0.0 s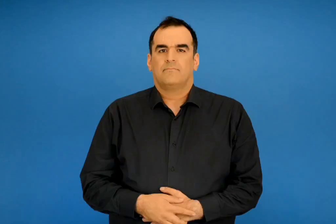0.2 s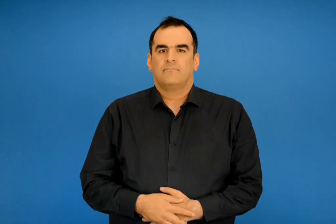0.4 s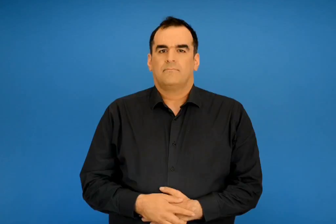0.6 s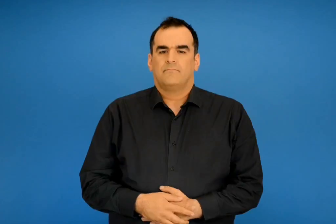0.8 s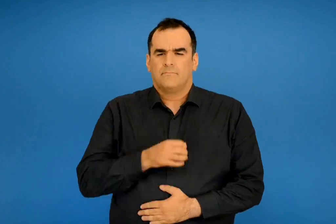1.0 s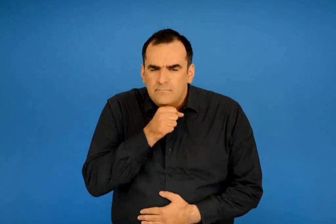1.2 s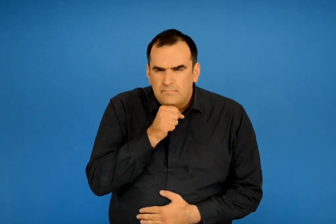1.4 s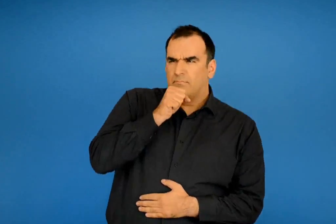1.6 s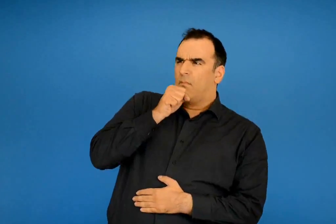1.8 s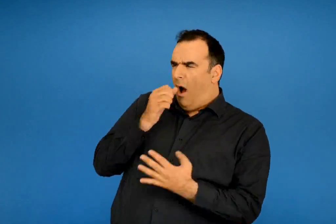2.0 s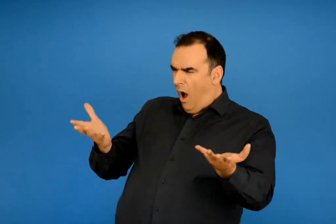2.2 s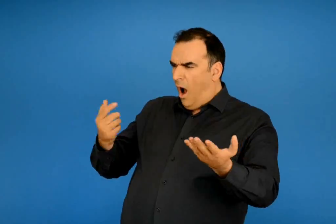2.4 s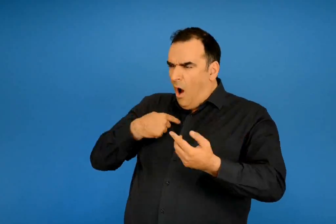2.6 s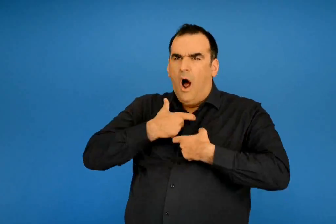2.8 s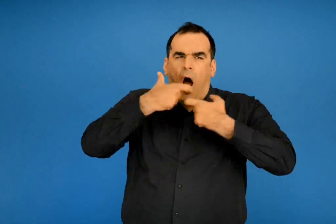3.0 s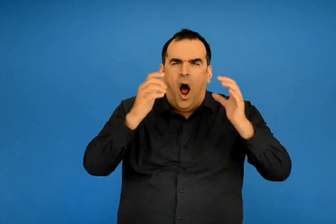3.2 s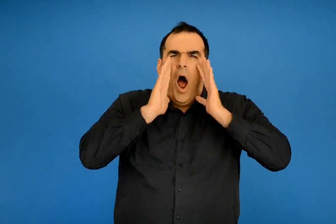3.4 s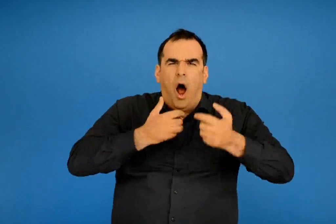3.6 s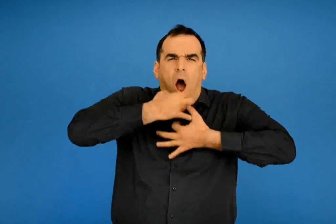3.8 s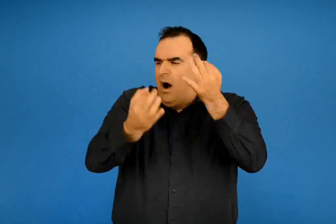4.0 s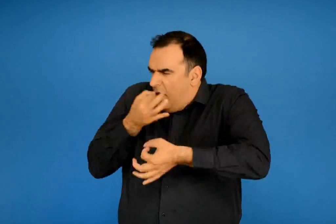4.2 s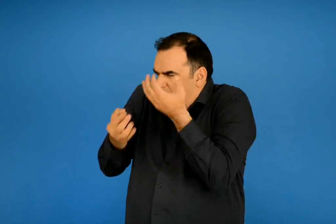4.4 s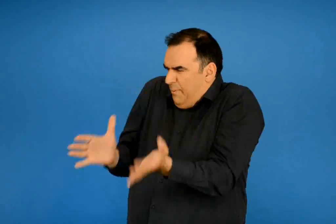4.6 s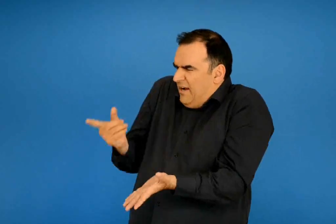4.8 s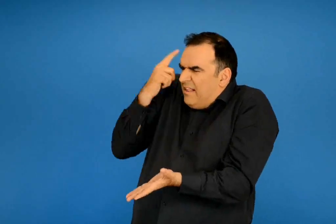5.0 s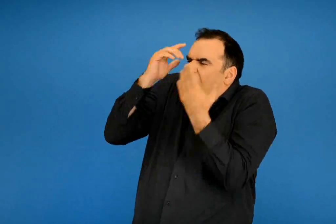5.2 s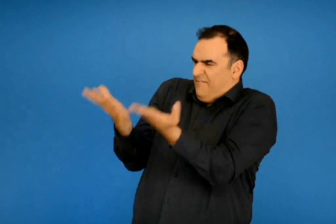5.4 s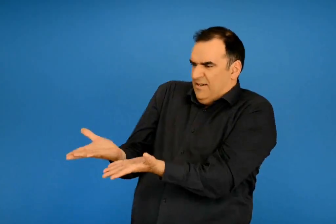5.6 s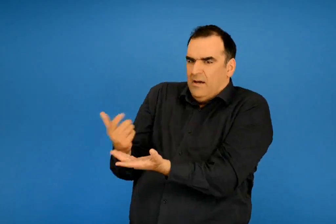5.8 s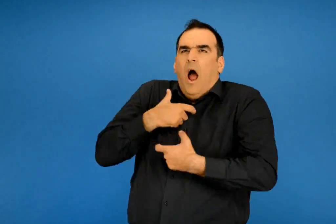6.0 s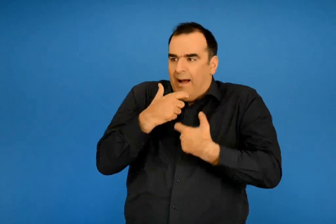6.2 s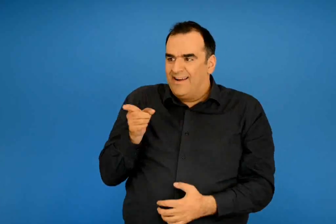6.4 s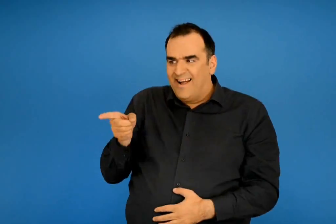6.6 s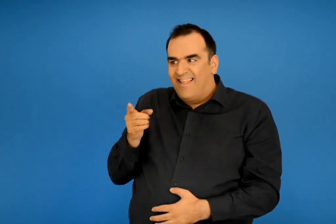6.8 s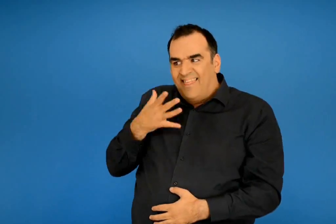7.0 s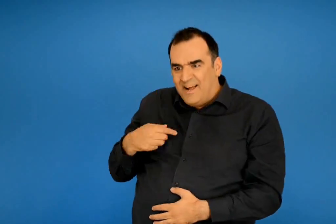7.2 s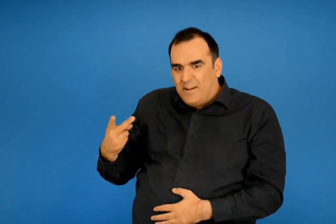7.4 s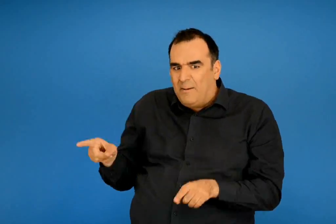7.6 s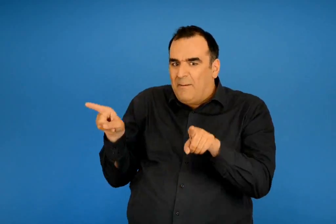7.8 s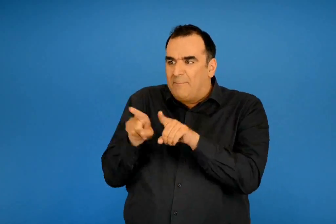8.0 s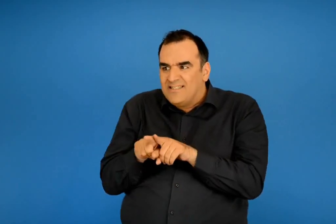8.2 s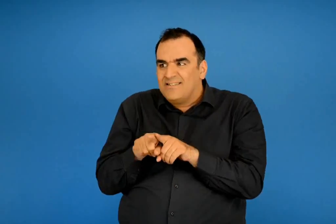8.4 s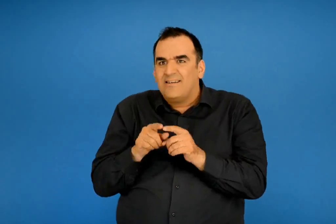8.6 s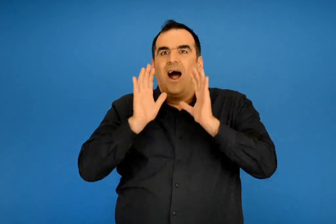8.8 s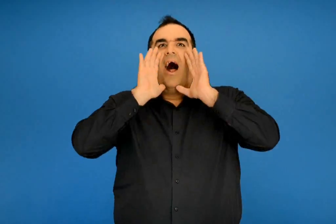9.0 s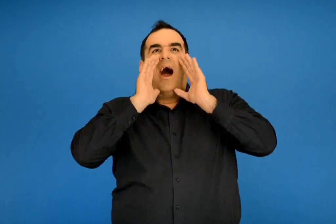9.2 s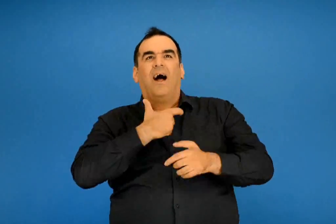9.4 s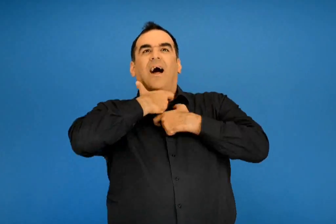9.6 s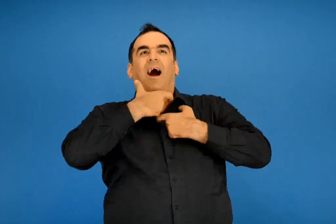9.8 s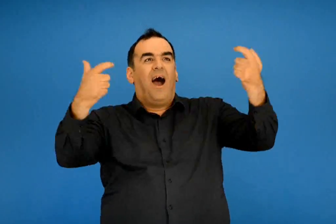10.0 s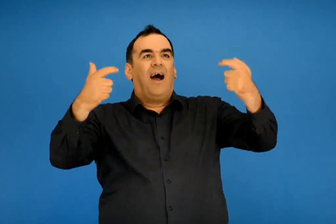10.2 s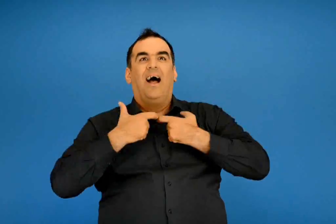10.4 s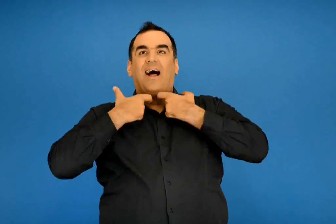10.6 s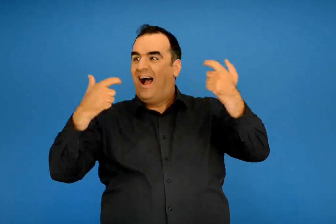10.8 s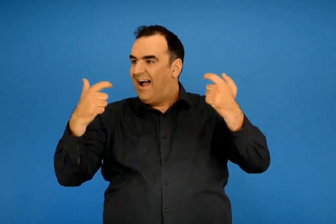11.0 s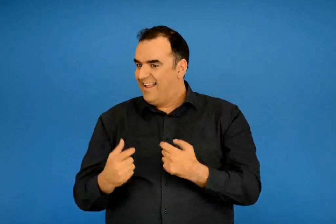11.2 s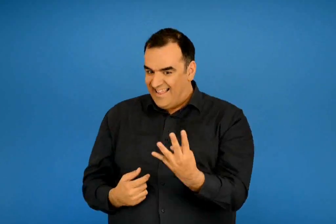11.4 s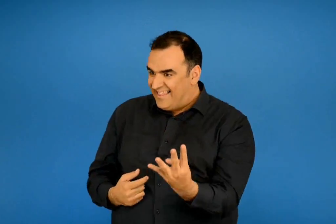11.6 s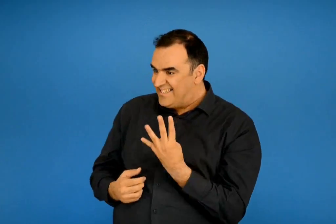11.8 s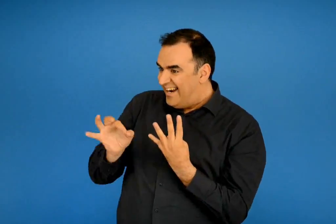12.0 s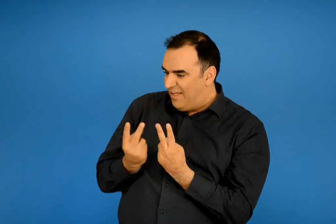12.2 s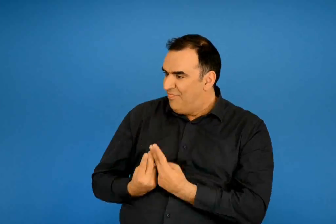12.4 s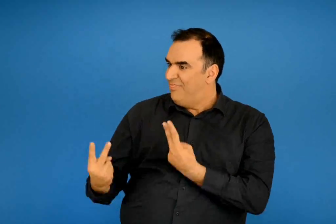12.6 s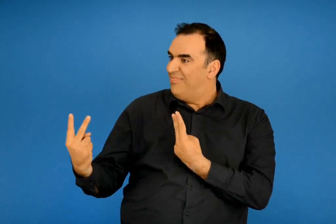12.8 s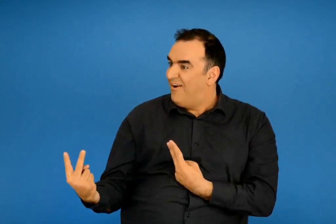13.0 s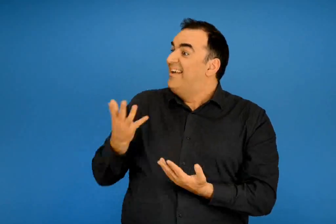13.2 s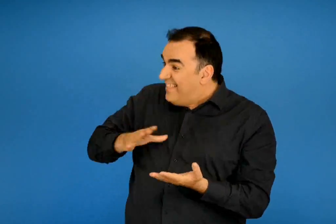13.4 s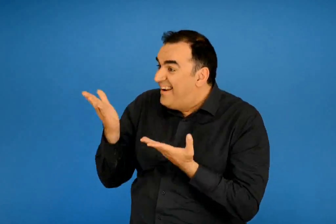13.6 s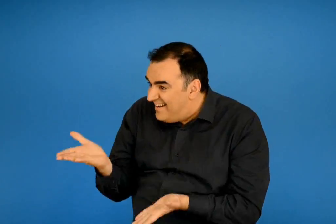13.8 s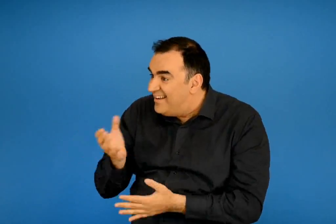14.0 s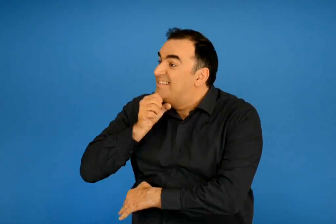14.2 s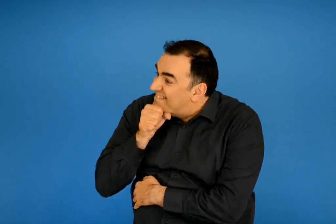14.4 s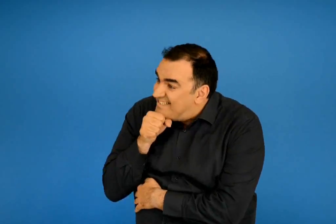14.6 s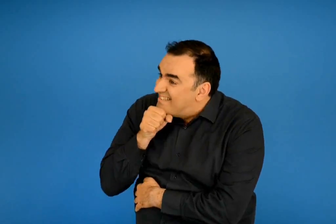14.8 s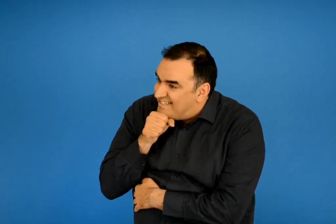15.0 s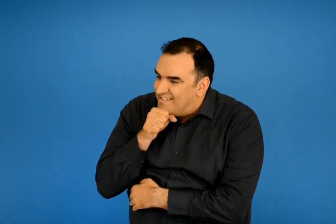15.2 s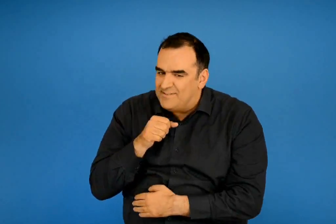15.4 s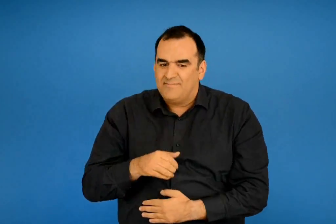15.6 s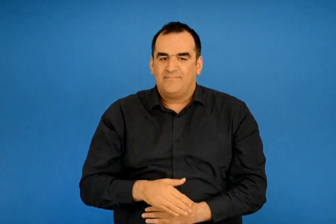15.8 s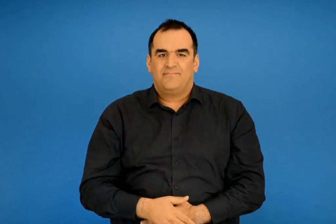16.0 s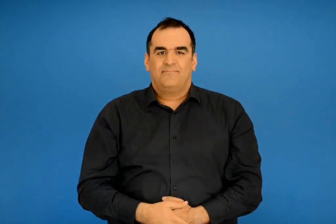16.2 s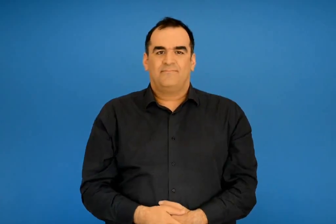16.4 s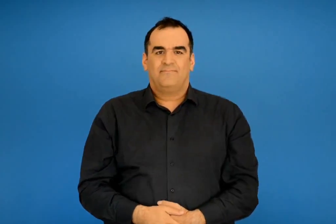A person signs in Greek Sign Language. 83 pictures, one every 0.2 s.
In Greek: χατζηαβατης τελάλω είπα μήπως είσαι εύκολος να τελαλήσουμε μαζί ; θα πάρουμε τέσσερις λίρες δυο εσύ δυο εγώ
